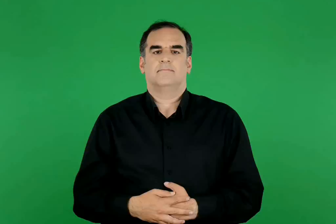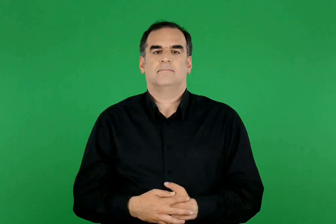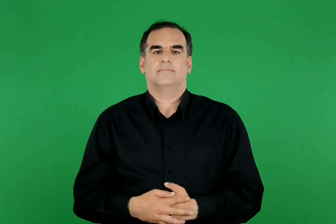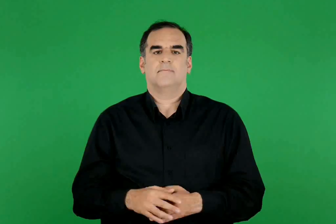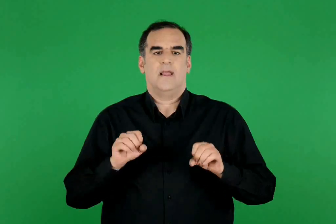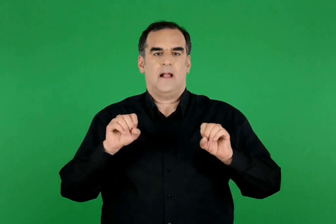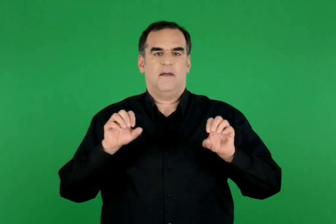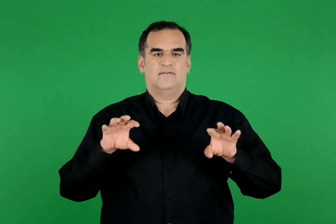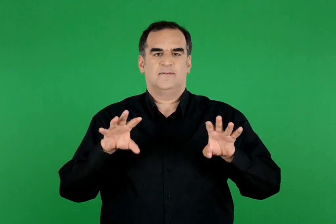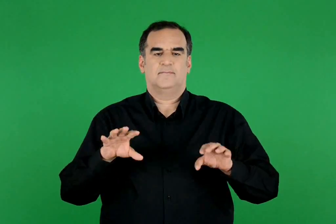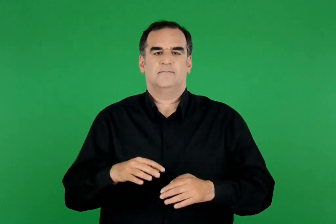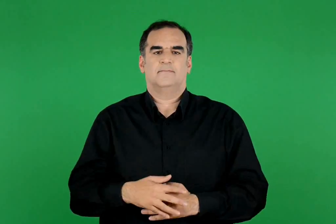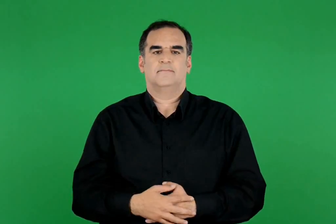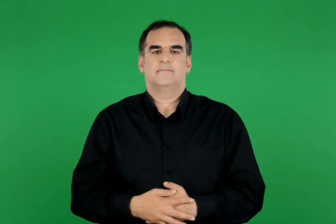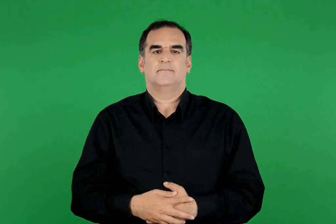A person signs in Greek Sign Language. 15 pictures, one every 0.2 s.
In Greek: εκπαίδευση
